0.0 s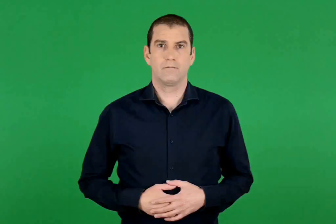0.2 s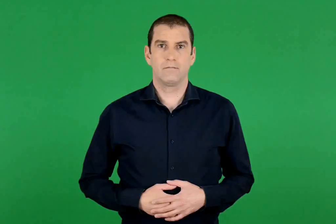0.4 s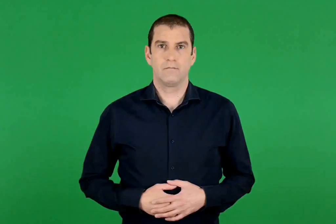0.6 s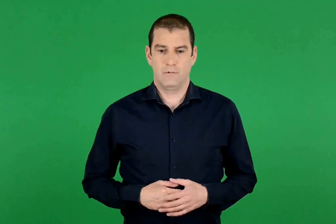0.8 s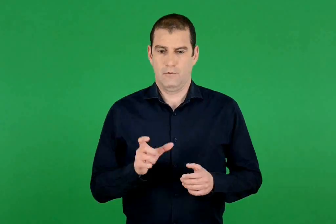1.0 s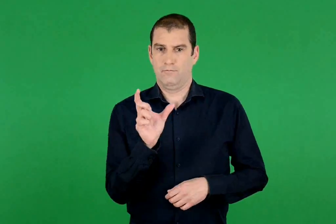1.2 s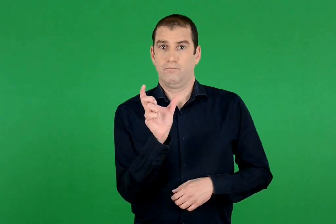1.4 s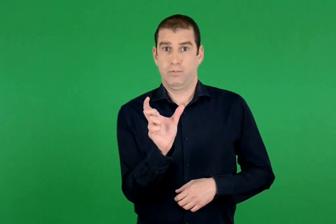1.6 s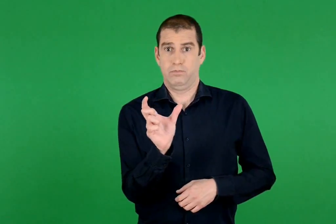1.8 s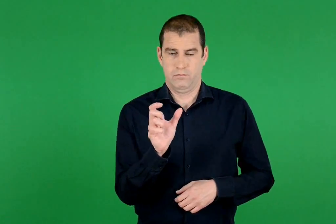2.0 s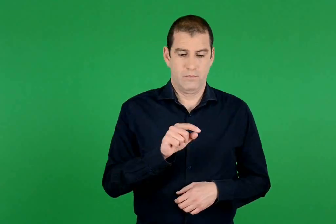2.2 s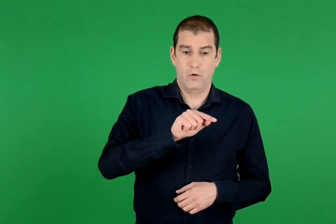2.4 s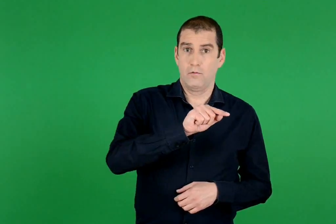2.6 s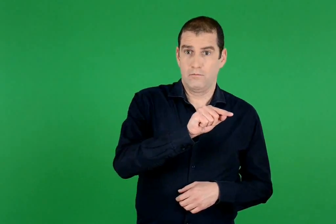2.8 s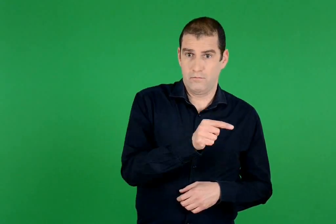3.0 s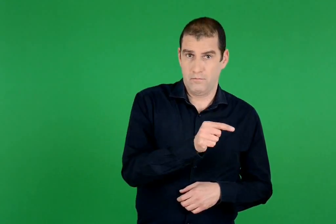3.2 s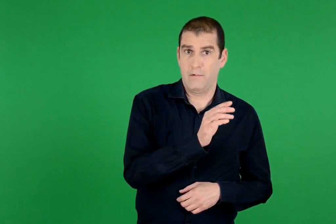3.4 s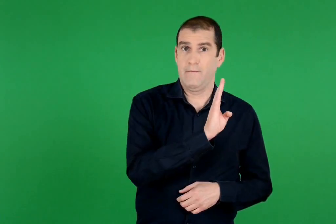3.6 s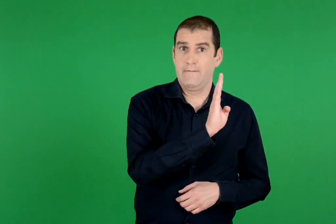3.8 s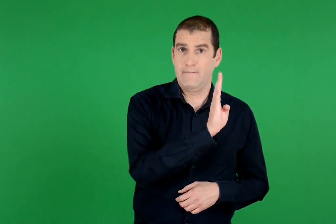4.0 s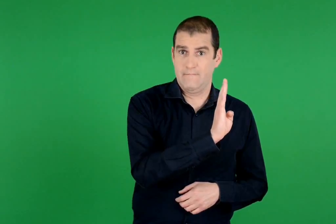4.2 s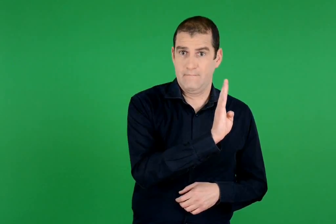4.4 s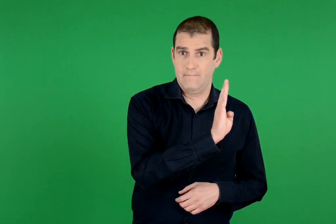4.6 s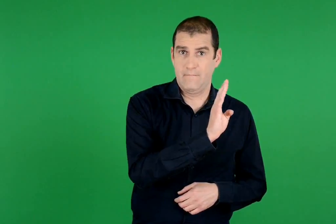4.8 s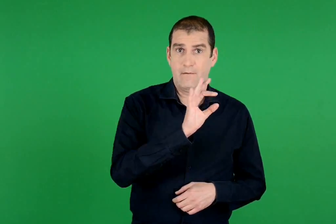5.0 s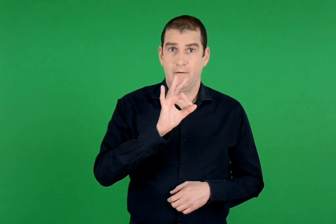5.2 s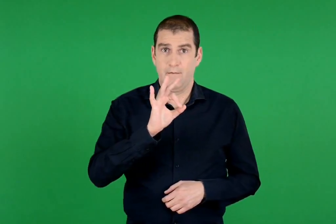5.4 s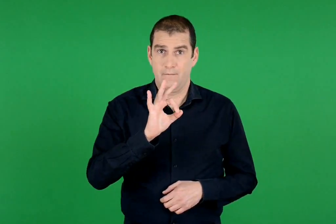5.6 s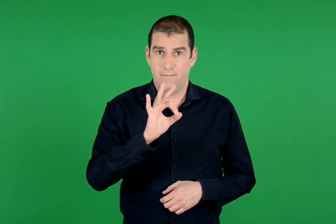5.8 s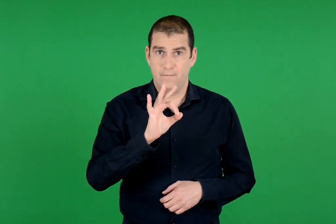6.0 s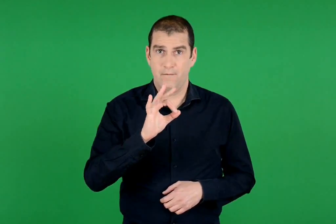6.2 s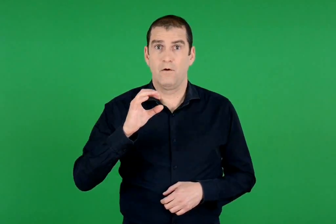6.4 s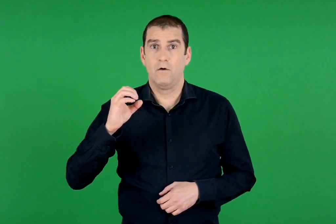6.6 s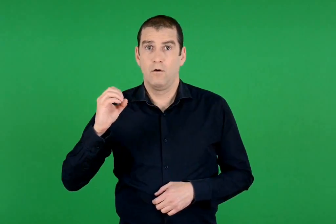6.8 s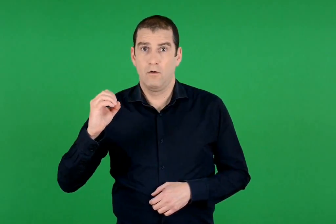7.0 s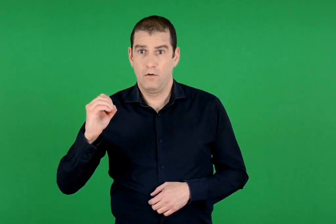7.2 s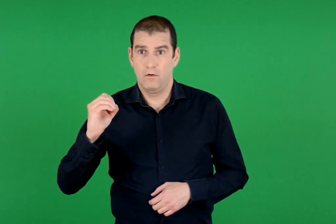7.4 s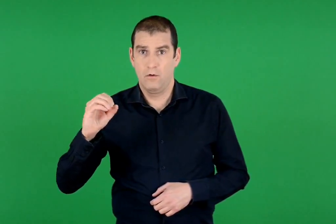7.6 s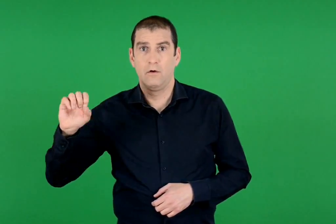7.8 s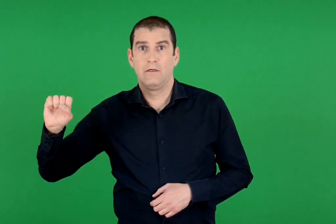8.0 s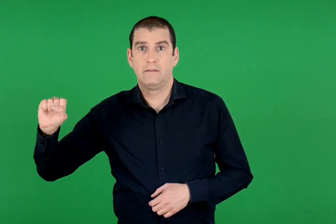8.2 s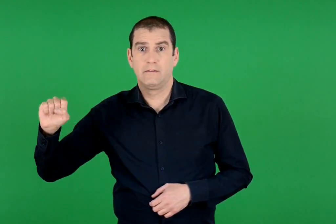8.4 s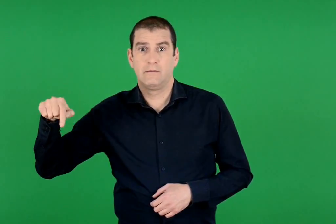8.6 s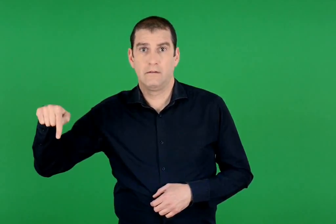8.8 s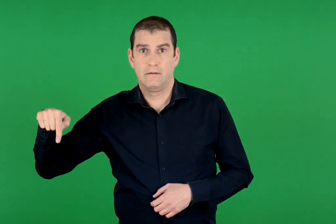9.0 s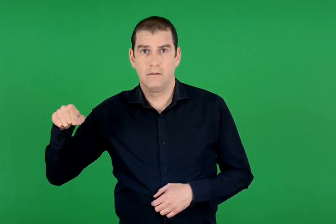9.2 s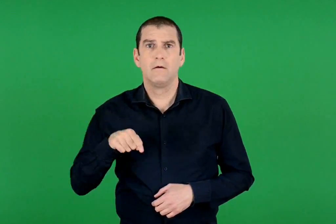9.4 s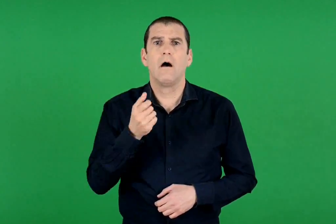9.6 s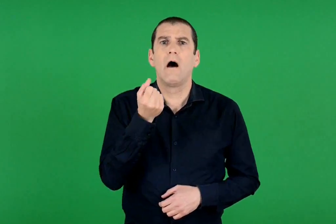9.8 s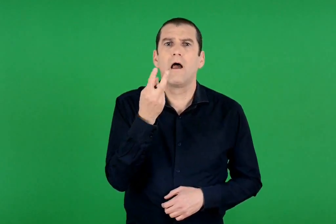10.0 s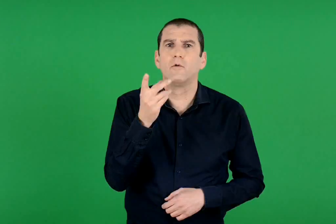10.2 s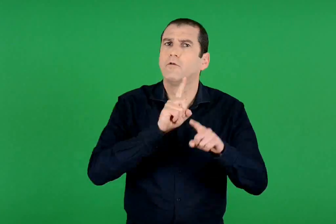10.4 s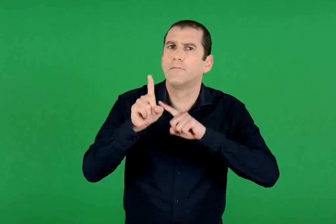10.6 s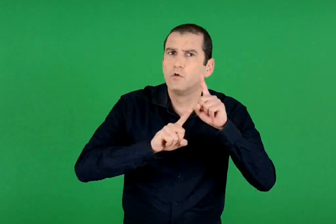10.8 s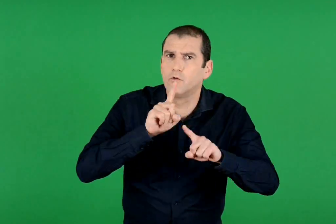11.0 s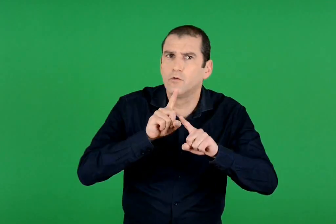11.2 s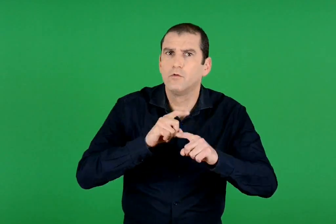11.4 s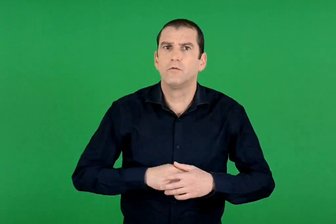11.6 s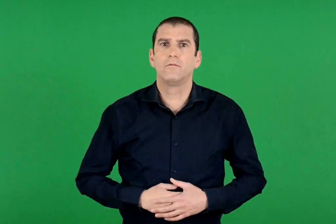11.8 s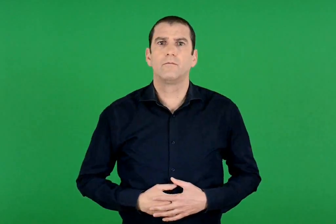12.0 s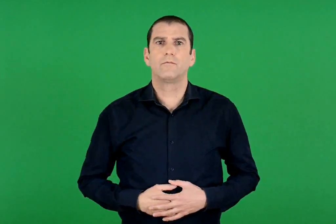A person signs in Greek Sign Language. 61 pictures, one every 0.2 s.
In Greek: ποιος αριθμός είναι ο , β φ ο στ
